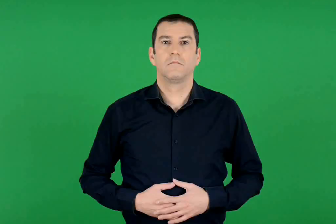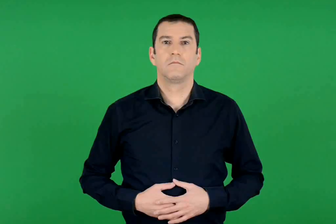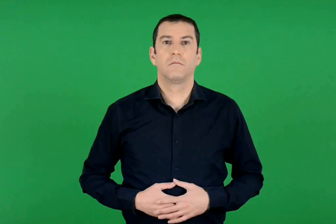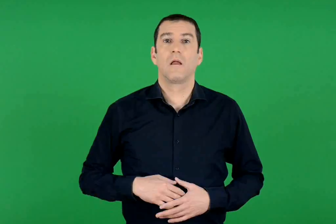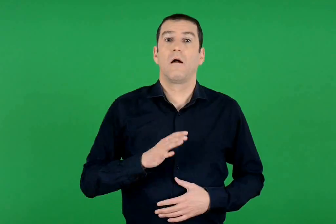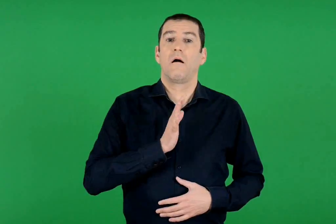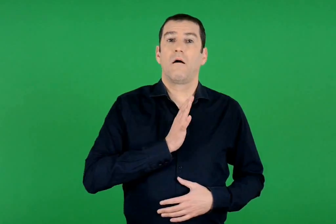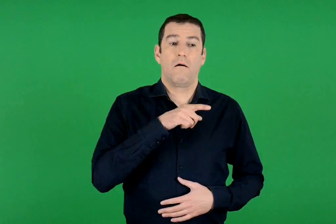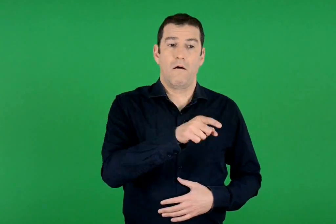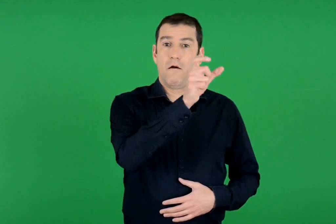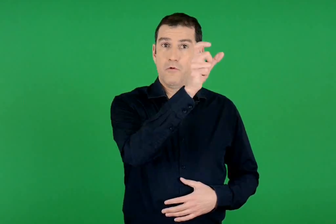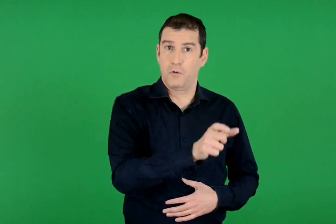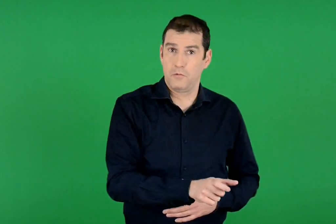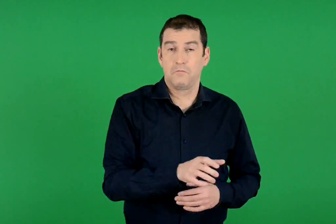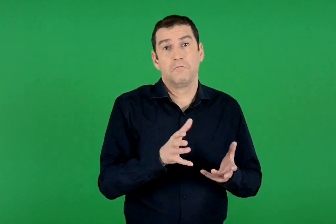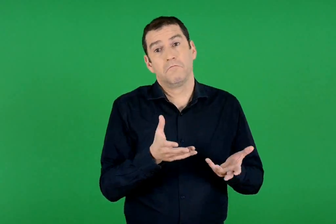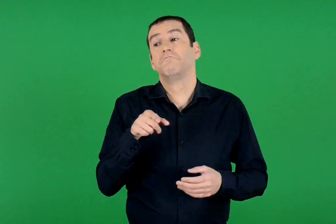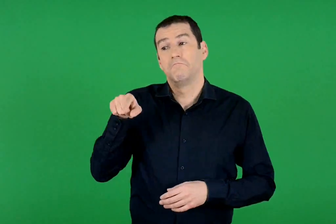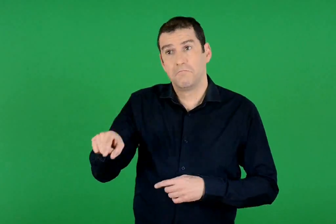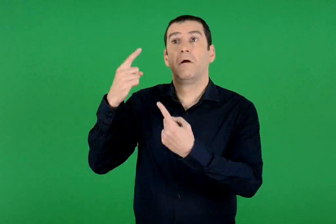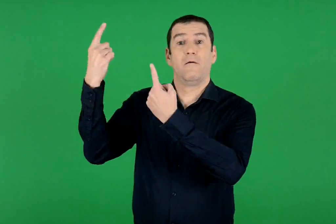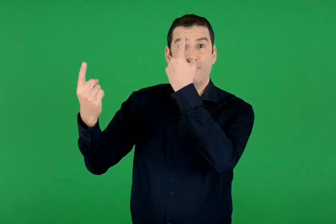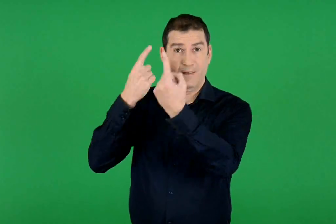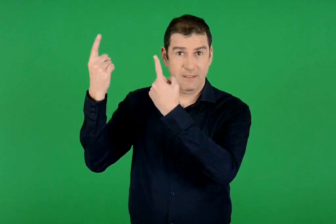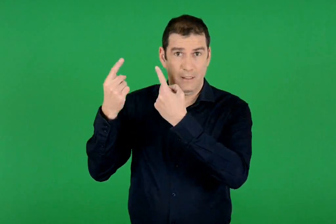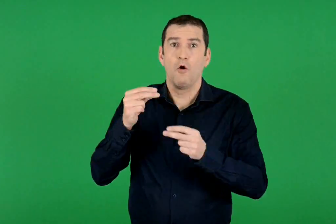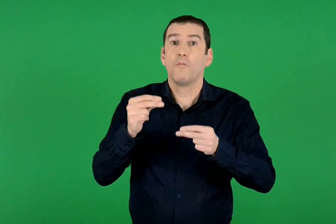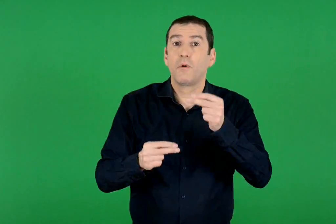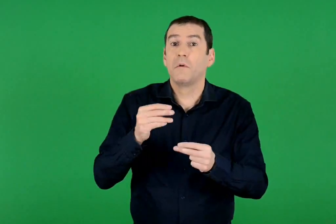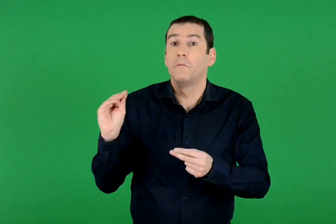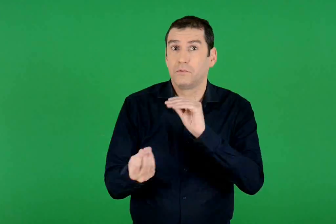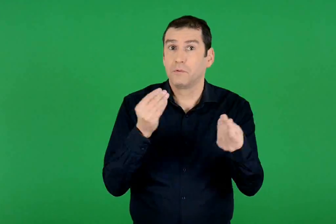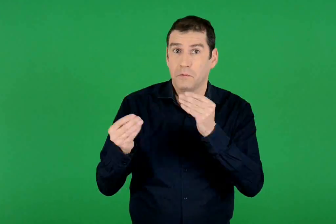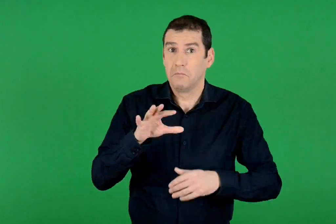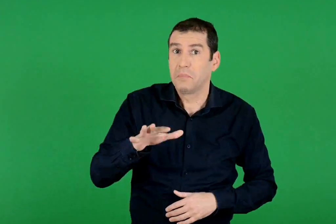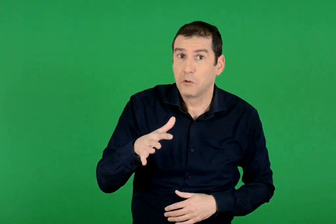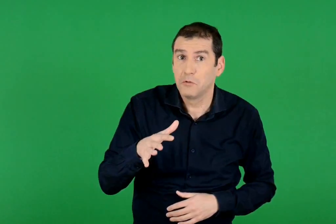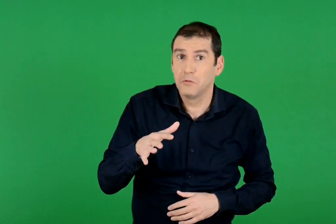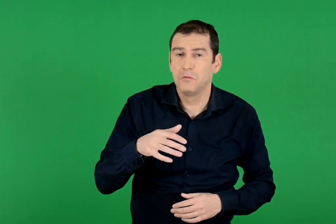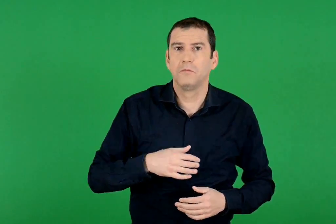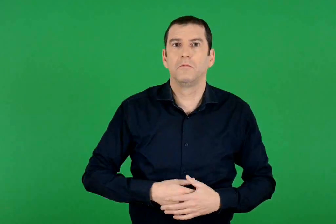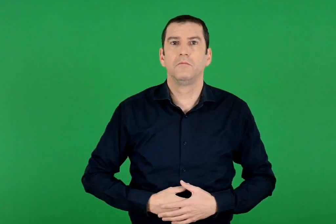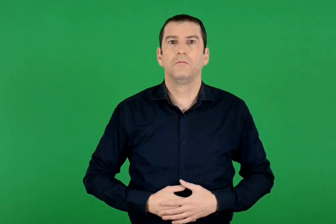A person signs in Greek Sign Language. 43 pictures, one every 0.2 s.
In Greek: μήπως δημιουργεί προβλήματα στον άνθρωπο ή και στη φύση ;
